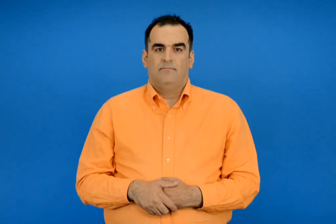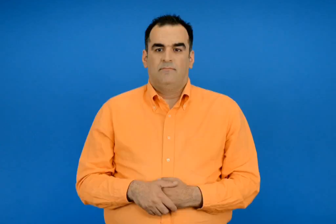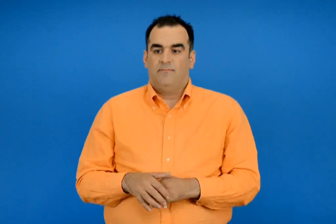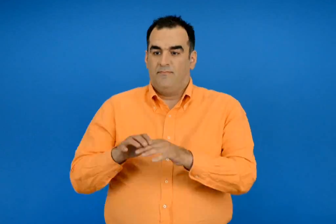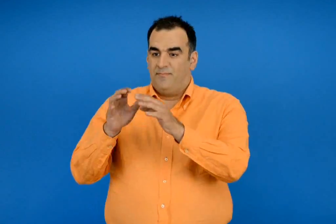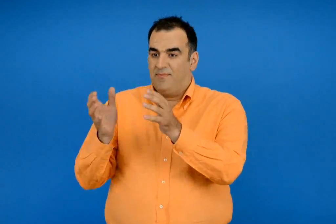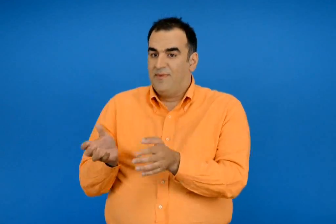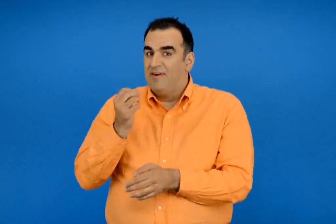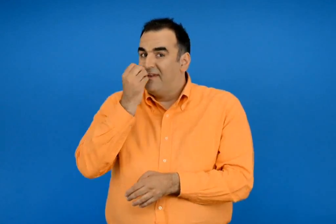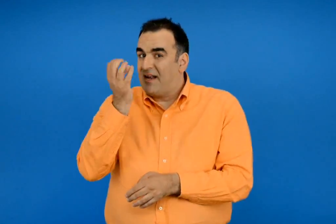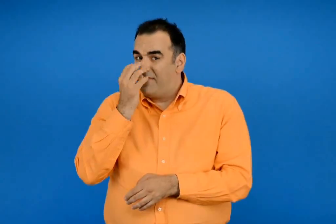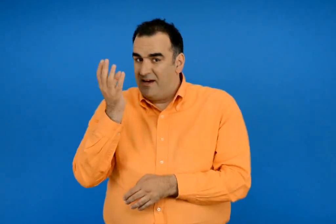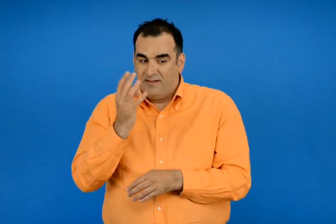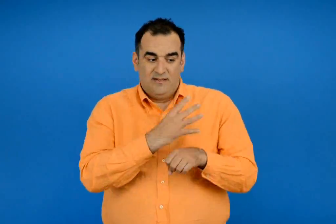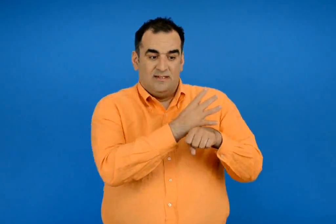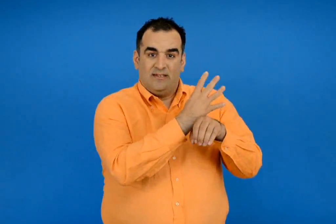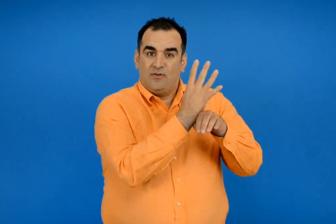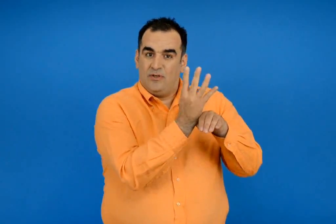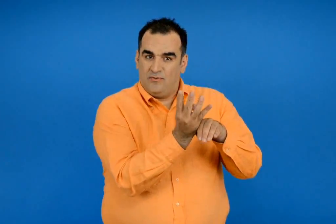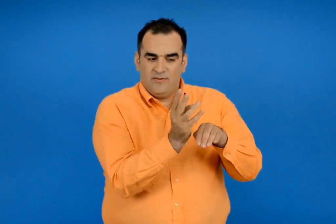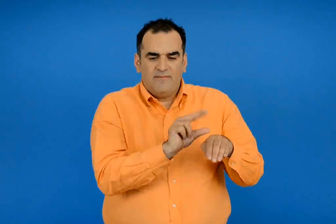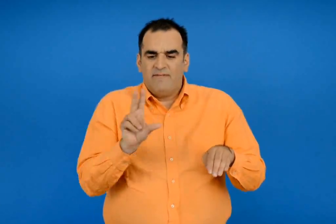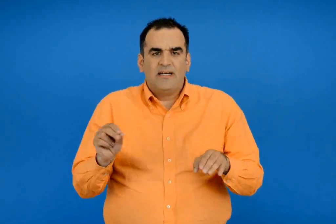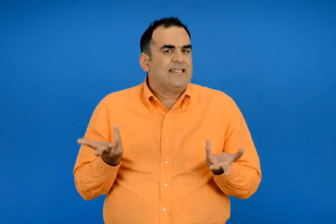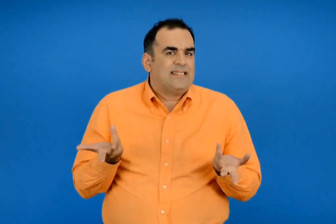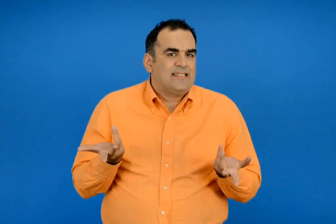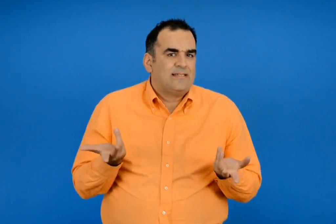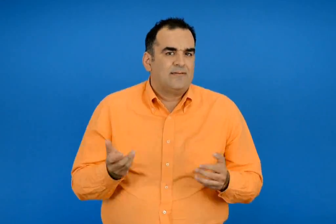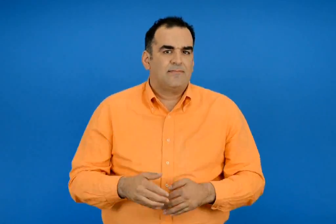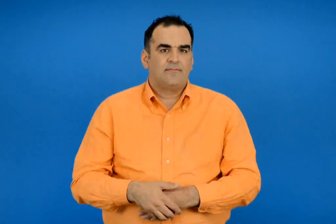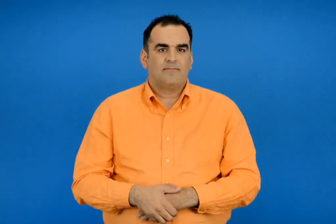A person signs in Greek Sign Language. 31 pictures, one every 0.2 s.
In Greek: τι κοινό έχει η τριανταφυλλιά με το σκαντζόχοιρο ;
